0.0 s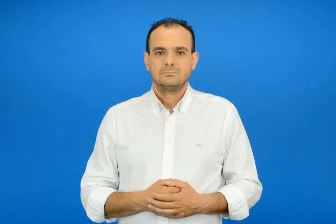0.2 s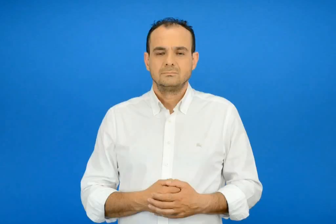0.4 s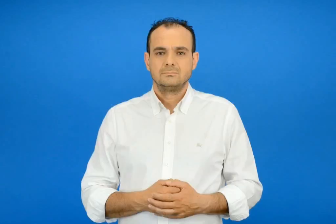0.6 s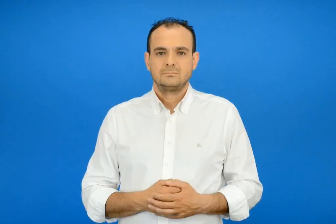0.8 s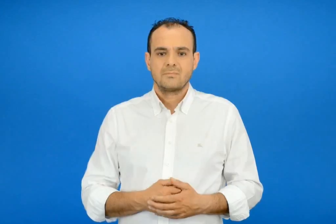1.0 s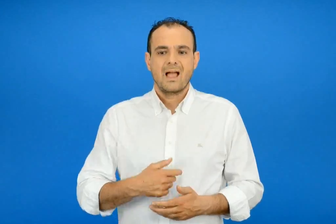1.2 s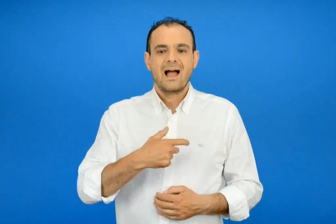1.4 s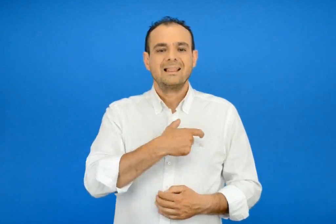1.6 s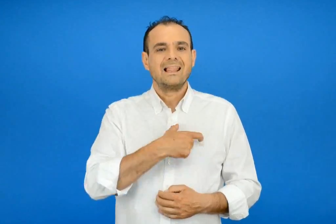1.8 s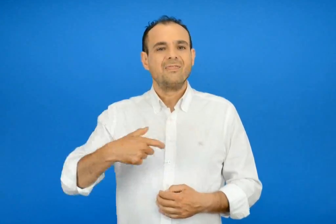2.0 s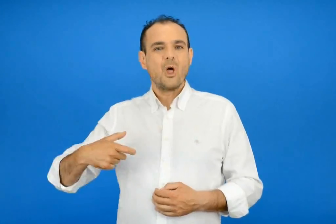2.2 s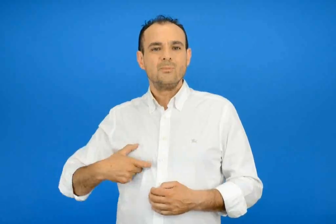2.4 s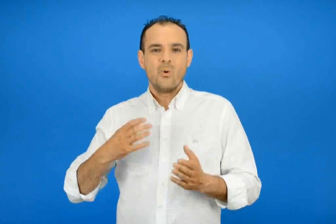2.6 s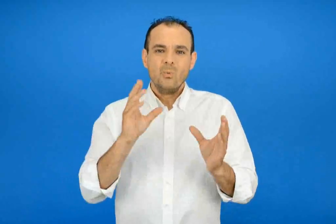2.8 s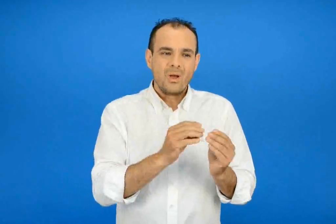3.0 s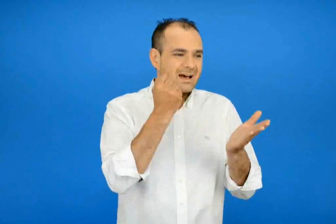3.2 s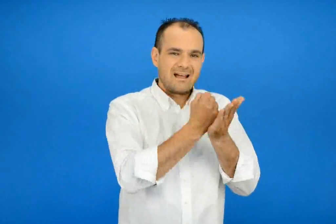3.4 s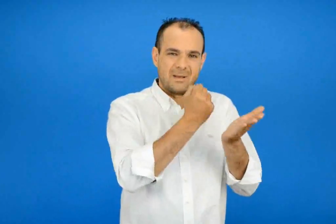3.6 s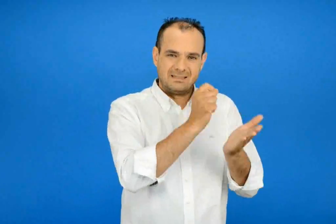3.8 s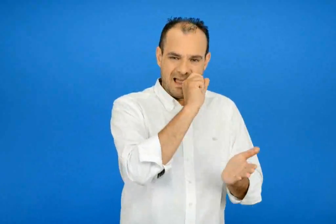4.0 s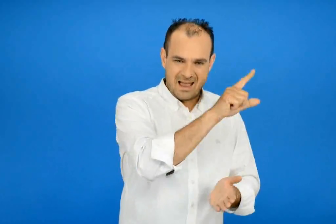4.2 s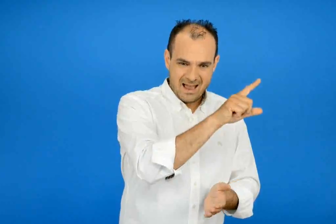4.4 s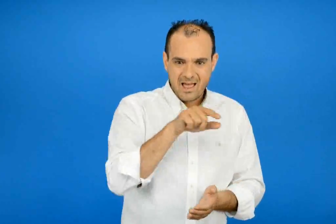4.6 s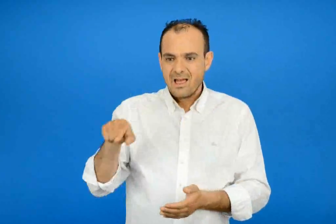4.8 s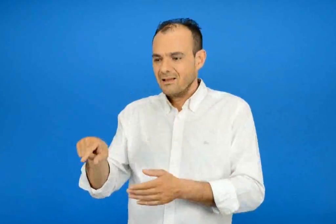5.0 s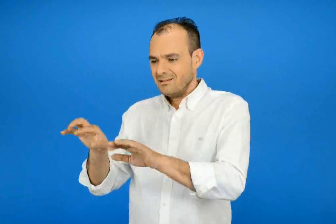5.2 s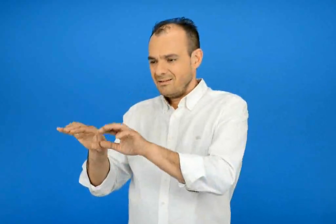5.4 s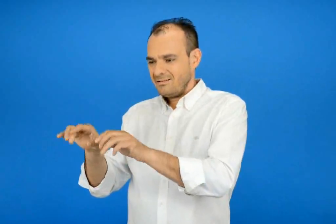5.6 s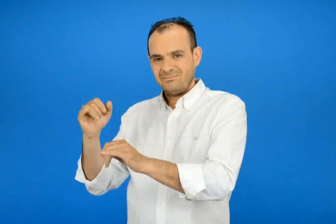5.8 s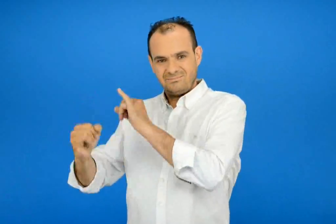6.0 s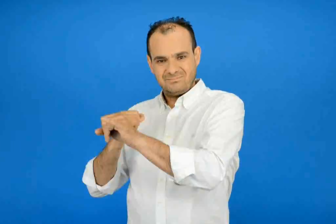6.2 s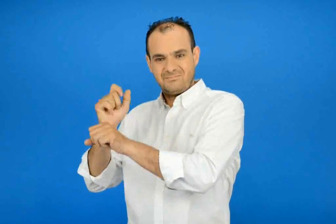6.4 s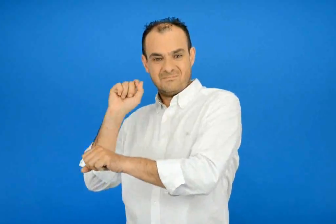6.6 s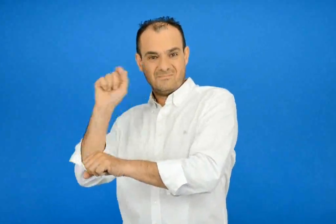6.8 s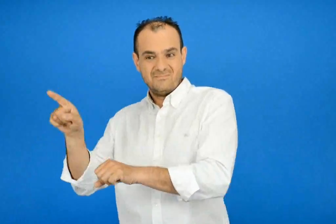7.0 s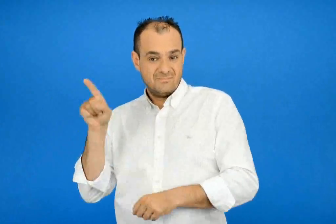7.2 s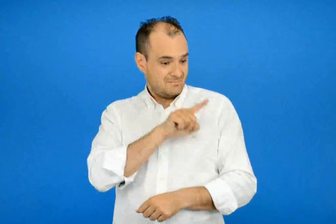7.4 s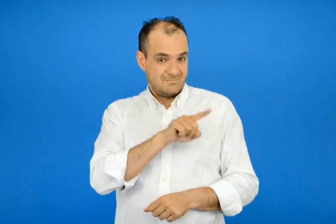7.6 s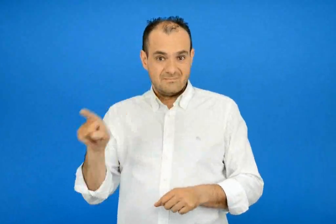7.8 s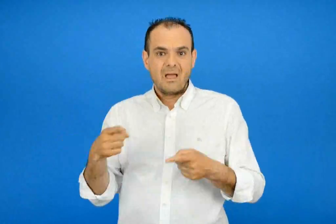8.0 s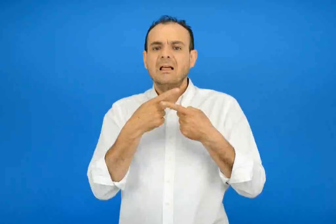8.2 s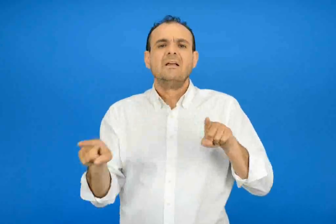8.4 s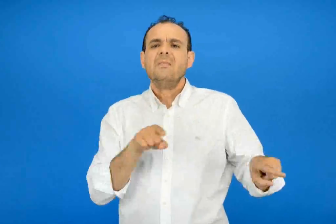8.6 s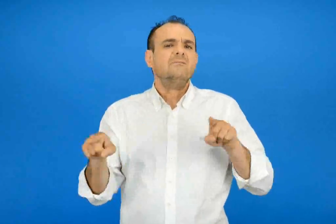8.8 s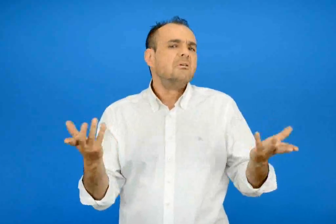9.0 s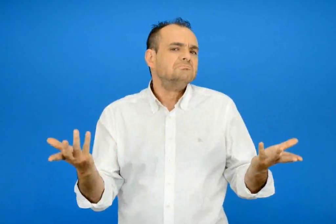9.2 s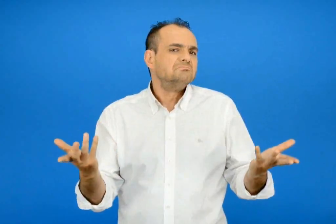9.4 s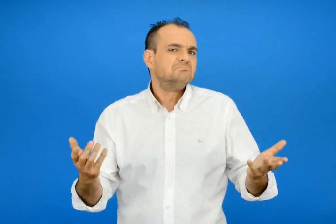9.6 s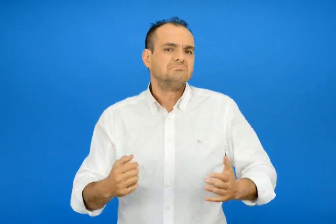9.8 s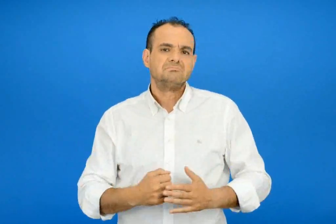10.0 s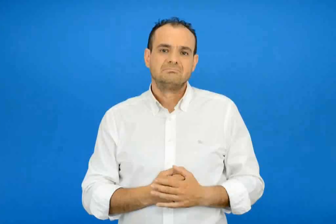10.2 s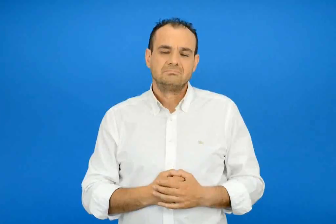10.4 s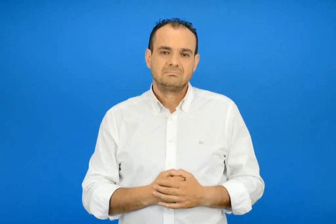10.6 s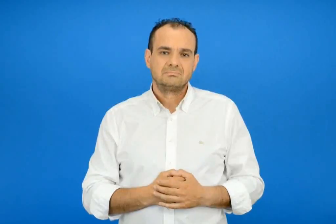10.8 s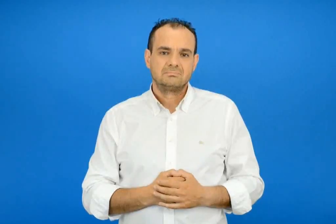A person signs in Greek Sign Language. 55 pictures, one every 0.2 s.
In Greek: ποιές διάφορες υπάρχουν αναμεσά σε αυτό το μήνυμα και στα γράμματα που στέλνουμε με το ταχυδρομείο ;
